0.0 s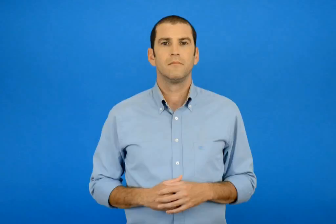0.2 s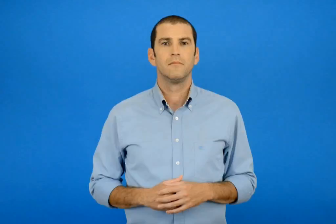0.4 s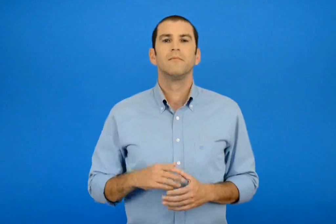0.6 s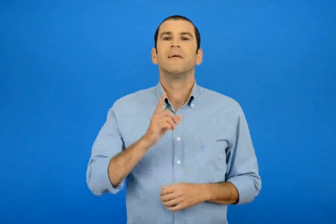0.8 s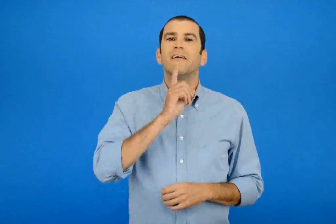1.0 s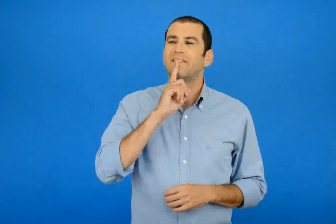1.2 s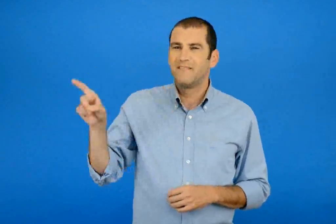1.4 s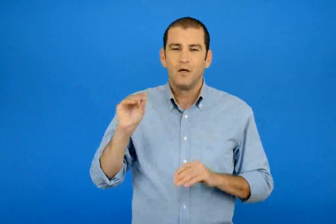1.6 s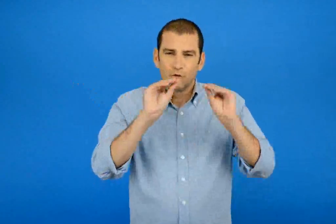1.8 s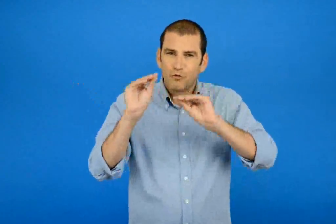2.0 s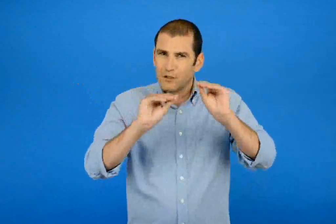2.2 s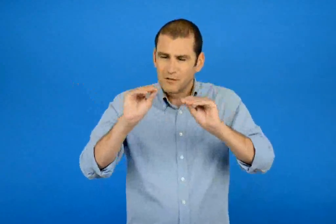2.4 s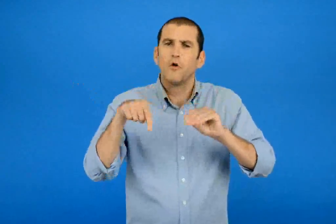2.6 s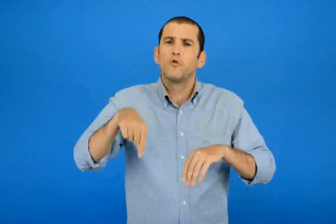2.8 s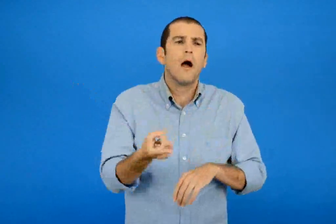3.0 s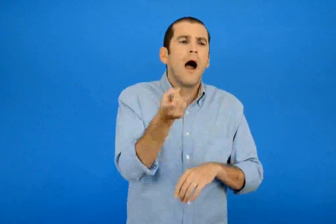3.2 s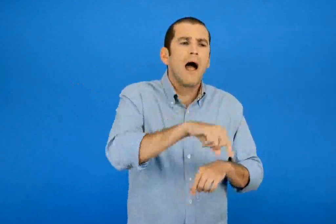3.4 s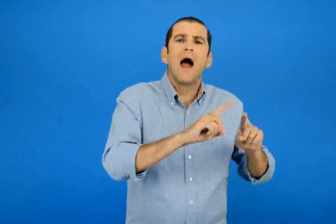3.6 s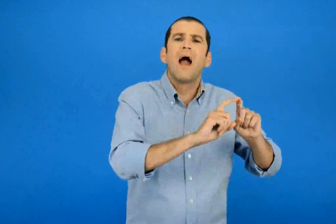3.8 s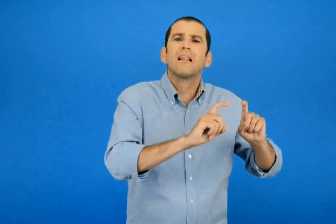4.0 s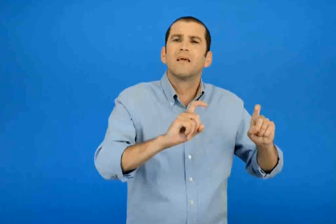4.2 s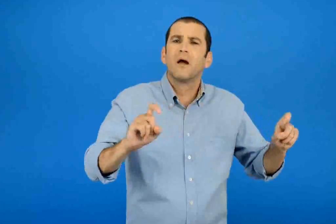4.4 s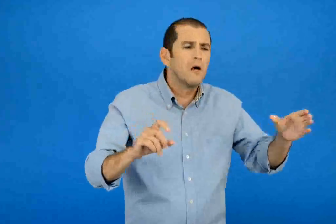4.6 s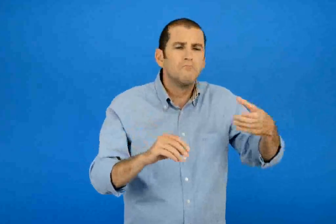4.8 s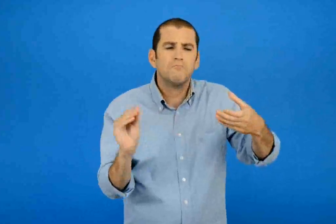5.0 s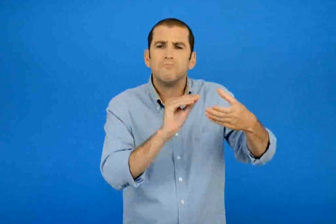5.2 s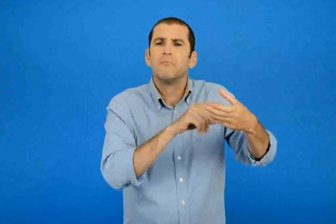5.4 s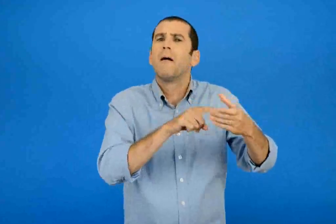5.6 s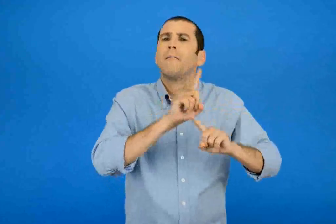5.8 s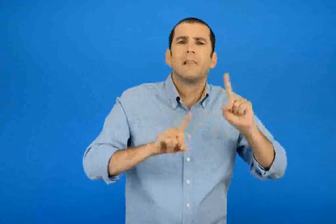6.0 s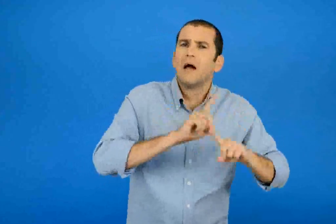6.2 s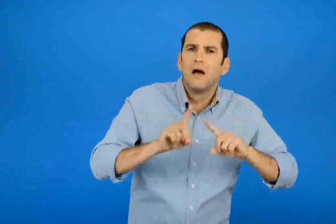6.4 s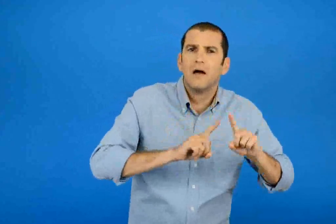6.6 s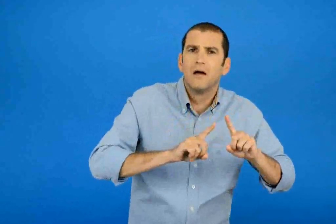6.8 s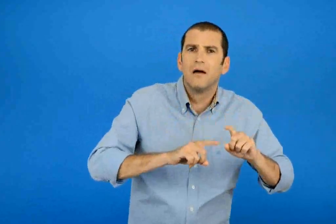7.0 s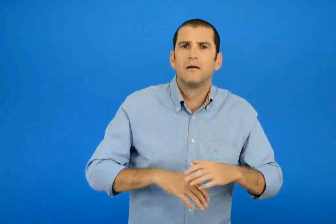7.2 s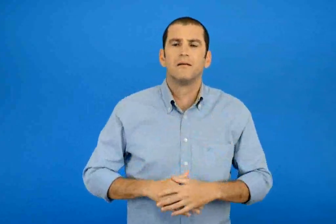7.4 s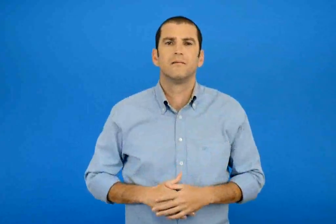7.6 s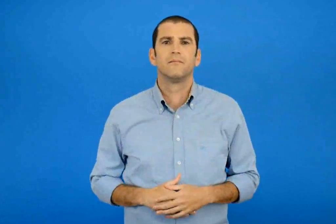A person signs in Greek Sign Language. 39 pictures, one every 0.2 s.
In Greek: τι άλλα αντικείμενα μπορείς να στολίσεις έτσι ;
